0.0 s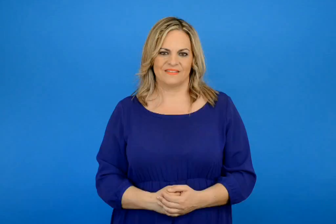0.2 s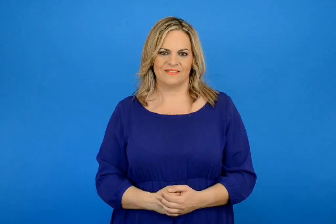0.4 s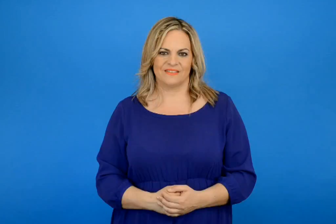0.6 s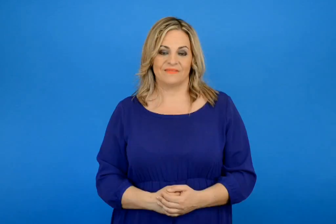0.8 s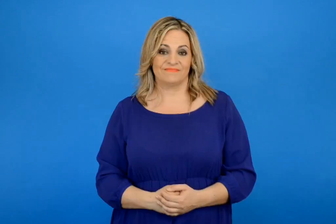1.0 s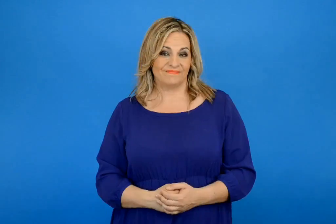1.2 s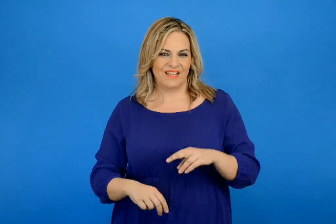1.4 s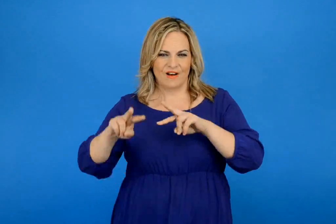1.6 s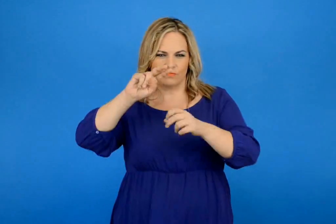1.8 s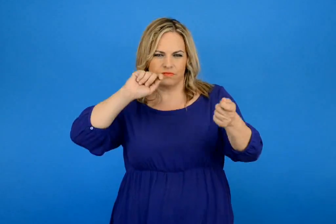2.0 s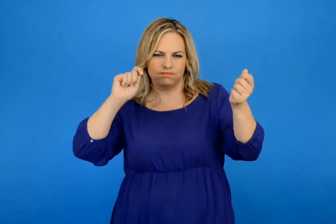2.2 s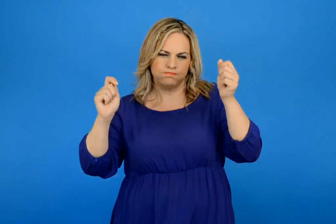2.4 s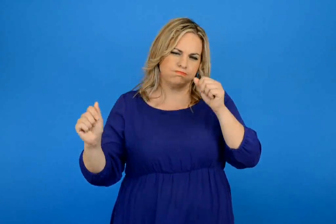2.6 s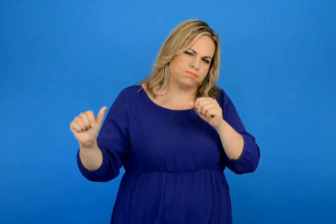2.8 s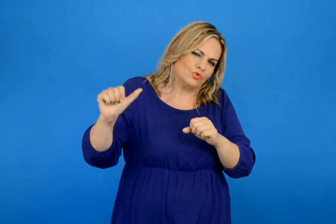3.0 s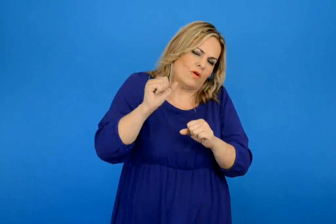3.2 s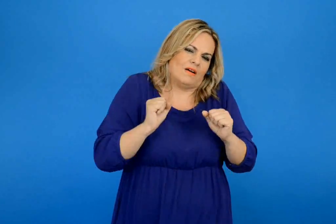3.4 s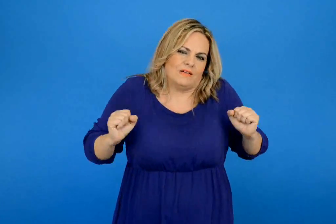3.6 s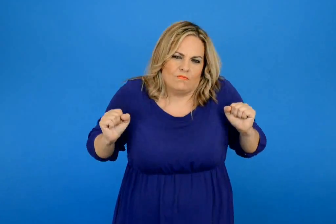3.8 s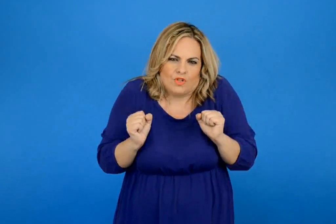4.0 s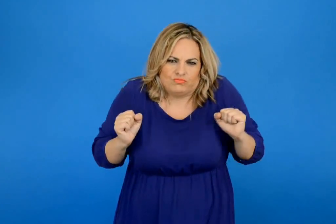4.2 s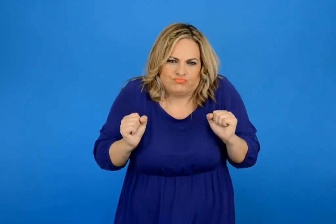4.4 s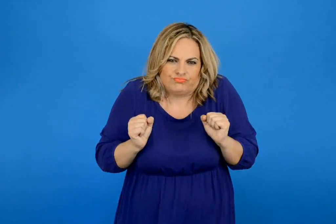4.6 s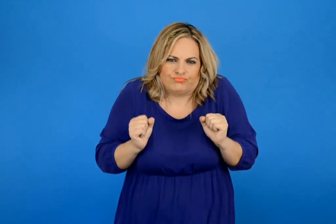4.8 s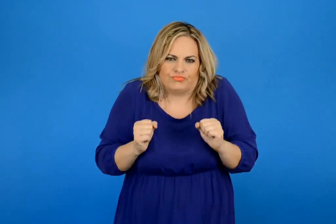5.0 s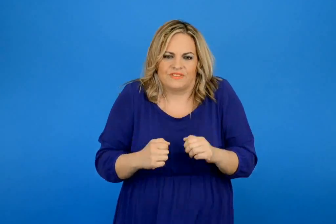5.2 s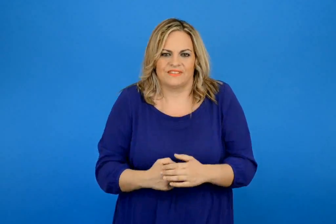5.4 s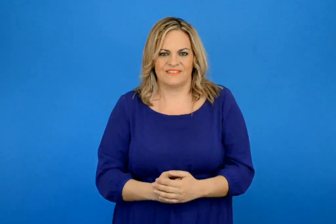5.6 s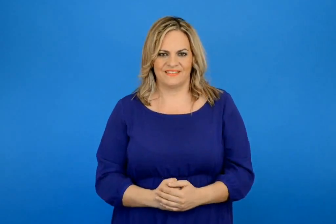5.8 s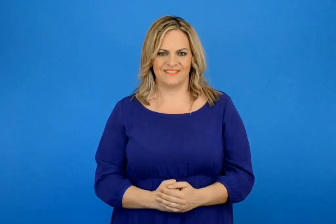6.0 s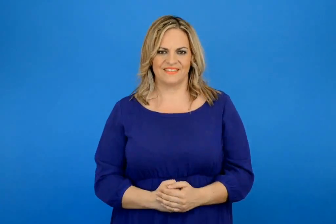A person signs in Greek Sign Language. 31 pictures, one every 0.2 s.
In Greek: από την ακρύ του καιρού και πίσω από τους χειμώνες
